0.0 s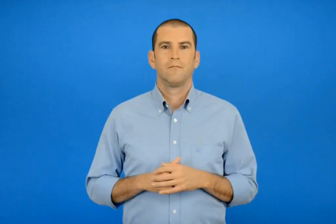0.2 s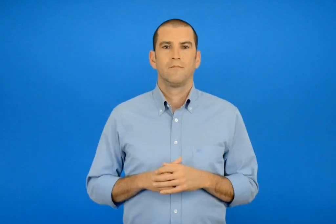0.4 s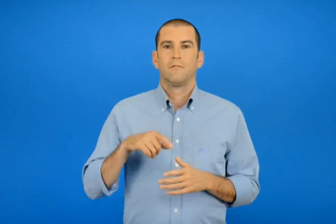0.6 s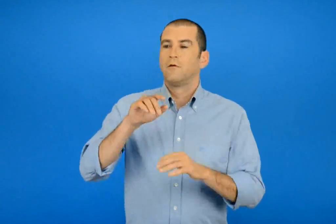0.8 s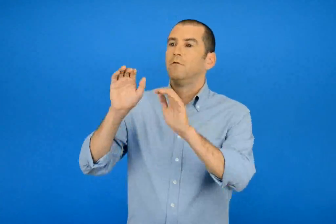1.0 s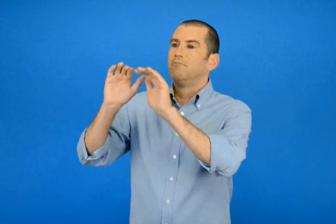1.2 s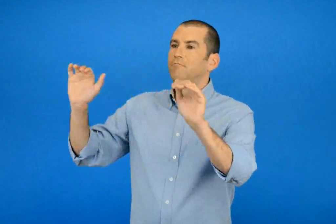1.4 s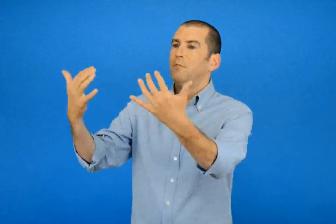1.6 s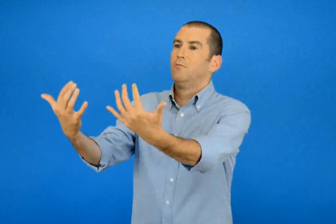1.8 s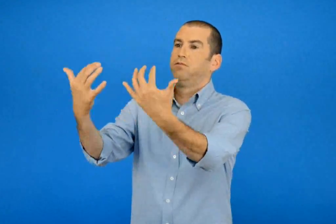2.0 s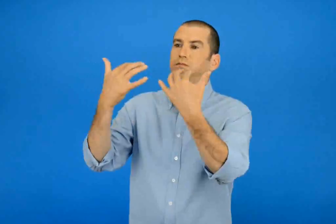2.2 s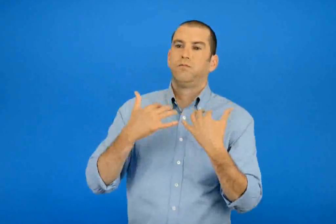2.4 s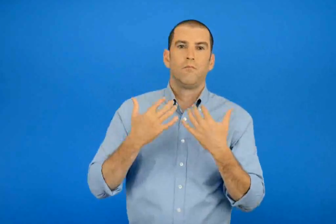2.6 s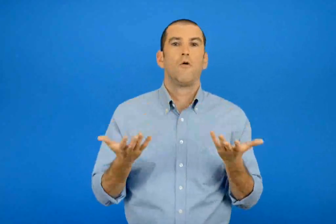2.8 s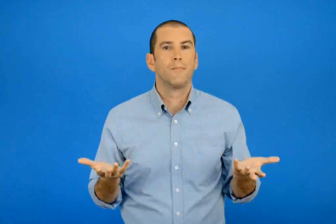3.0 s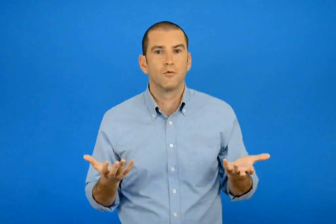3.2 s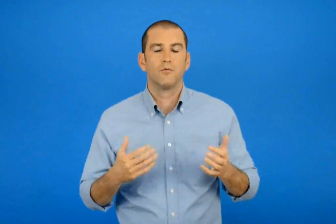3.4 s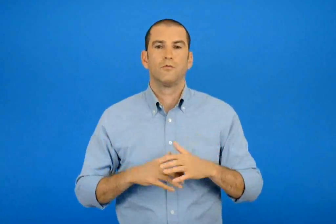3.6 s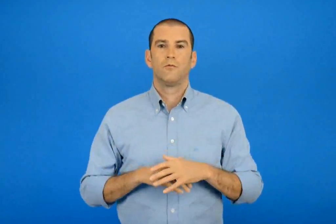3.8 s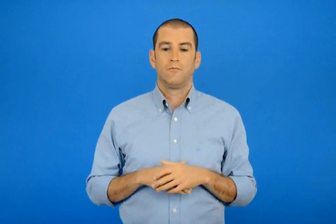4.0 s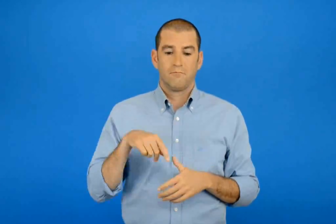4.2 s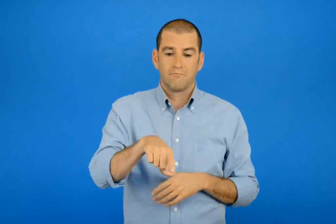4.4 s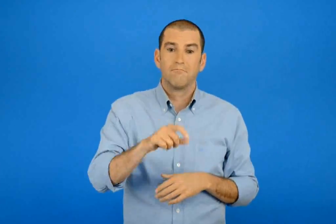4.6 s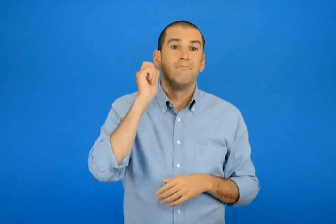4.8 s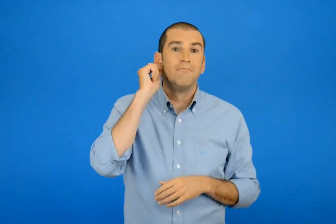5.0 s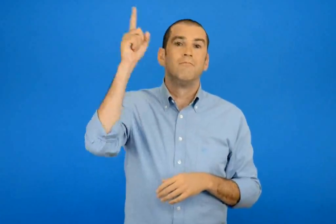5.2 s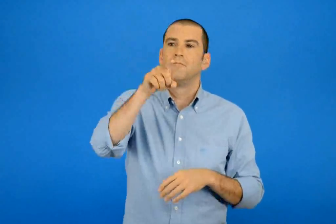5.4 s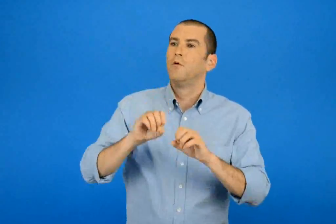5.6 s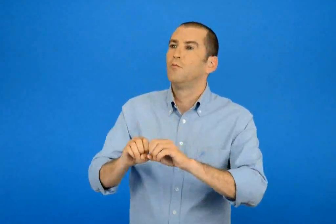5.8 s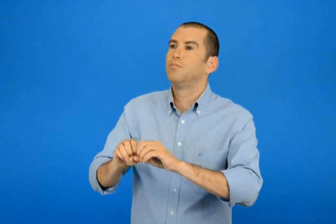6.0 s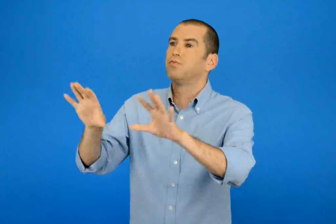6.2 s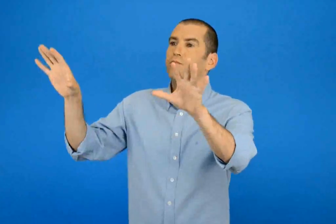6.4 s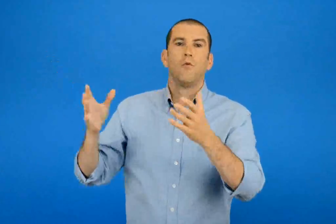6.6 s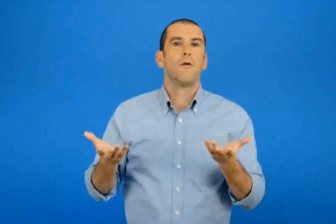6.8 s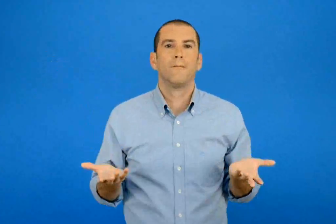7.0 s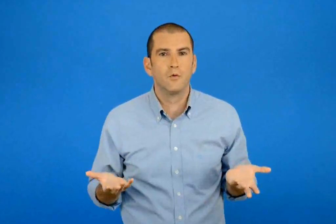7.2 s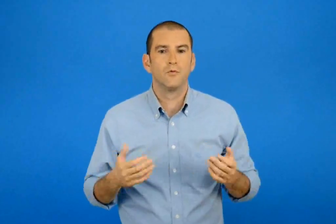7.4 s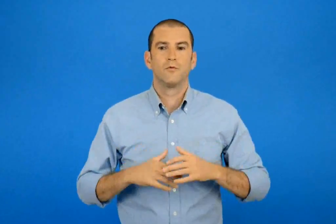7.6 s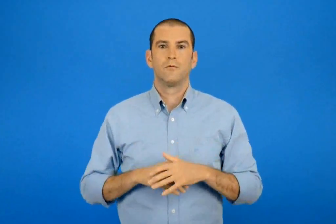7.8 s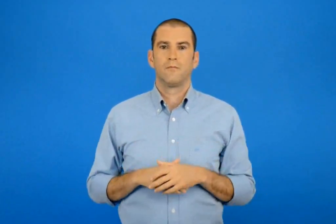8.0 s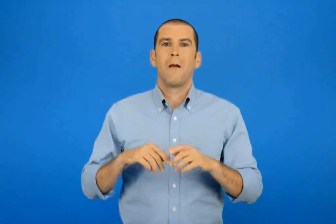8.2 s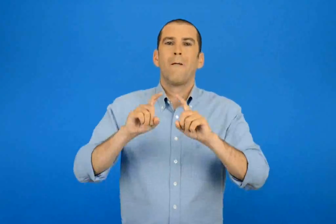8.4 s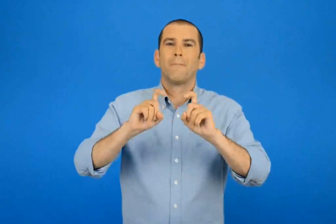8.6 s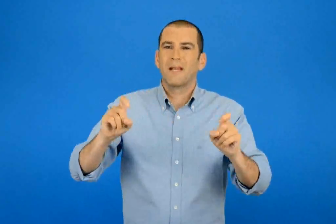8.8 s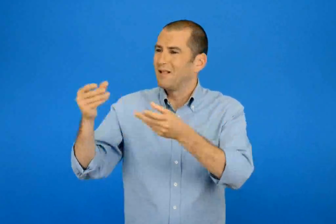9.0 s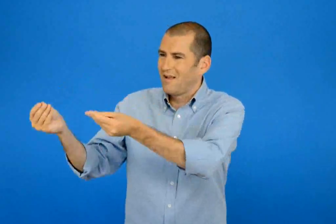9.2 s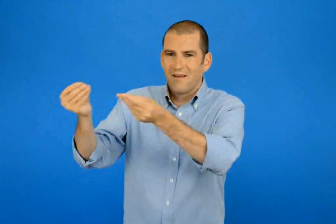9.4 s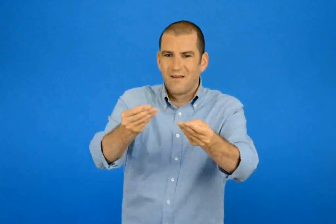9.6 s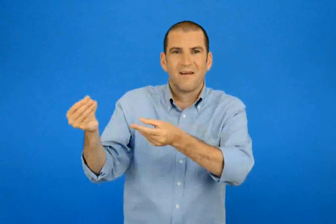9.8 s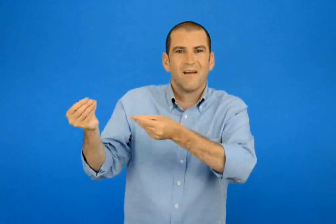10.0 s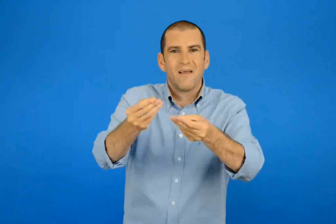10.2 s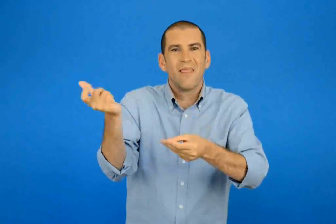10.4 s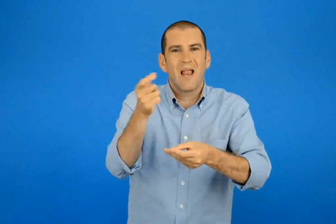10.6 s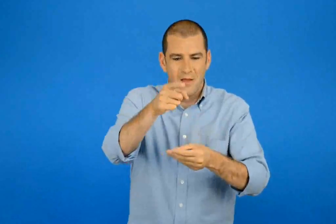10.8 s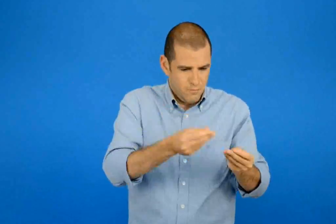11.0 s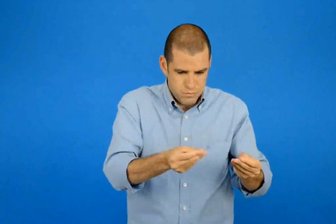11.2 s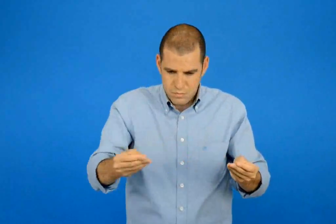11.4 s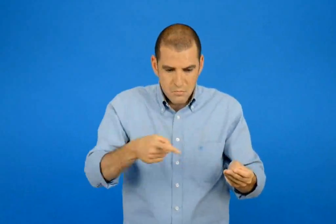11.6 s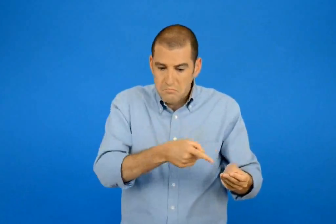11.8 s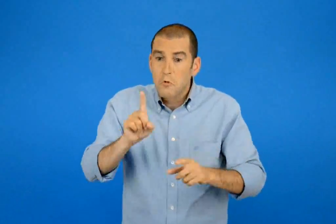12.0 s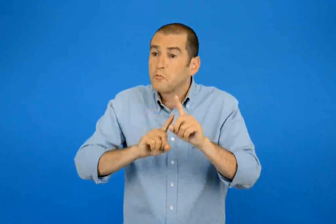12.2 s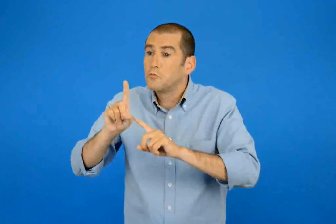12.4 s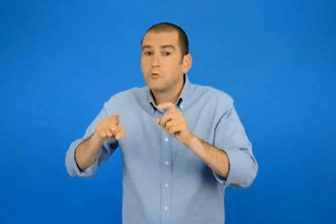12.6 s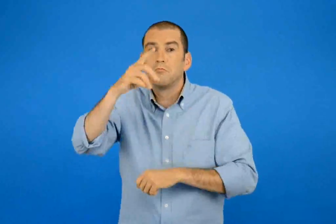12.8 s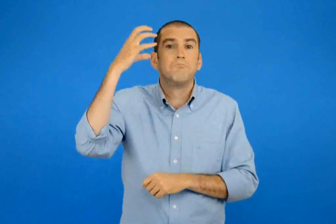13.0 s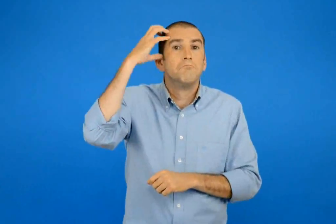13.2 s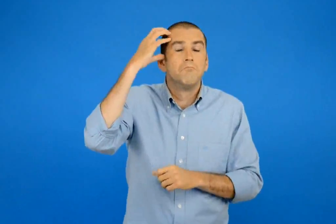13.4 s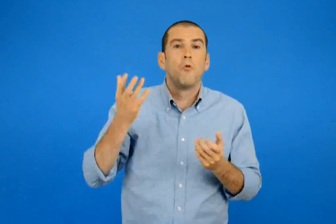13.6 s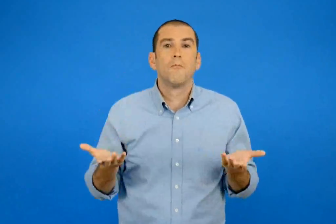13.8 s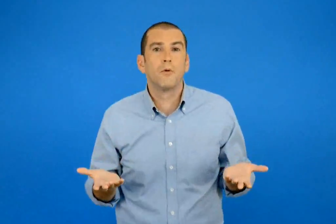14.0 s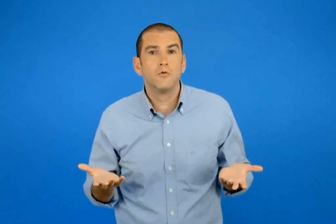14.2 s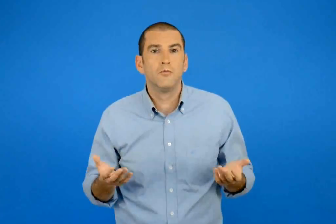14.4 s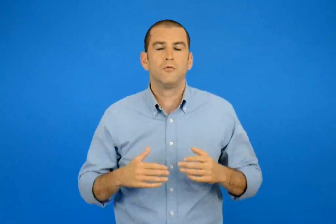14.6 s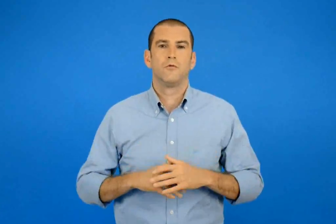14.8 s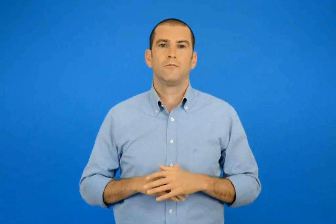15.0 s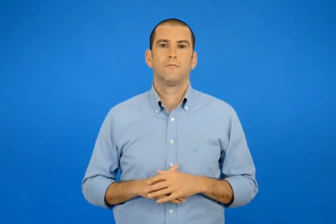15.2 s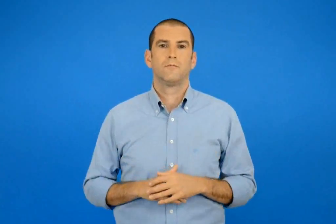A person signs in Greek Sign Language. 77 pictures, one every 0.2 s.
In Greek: πως θα τους καλέσετε ; πως θα αναγγείλετε το γεγονός ; πως θα θυμάστε ποιός σας δάνεισε τα πράγματα ;
